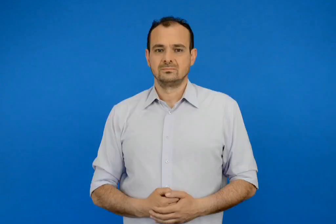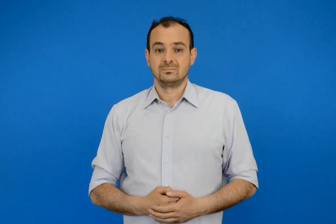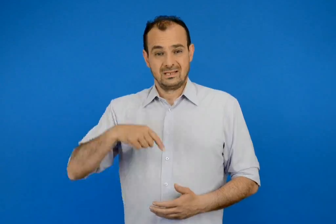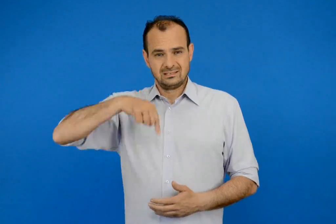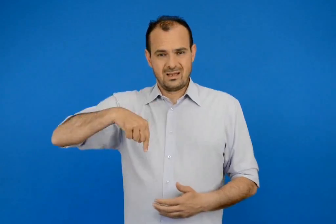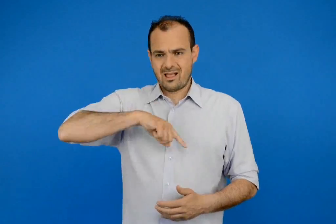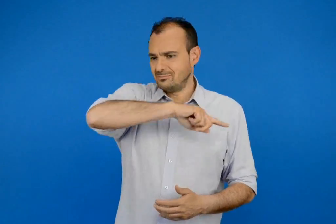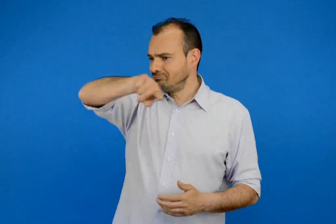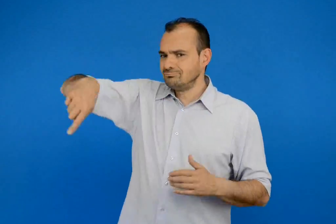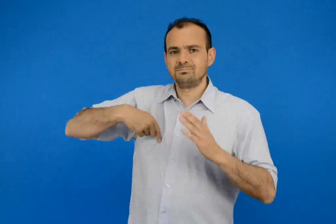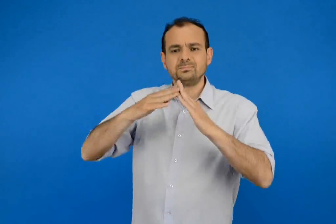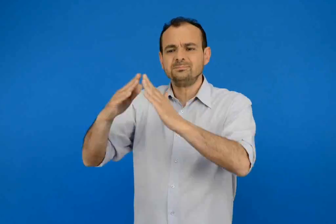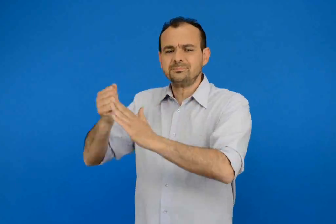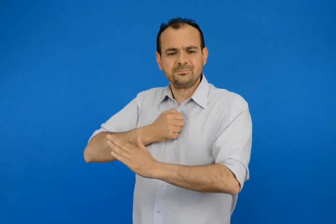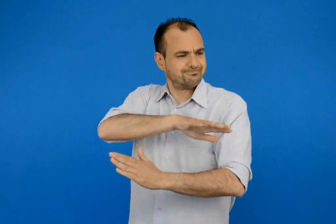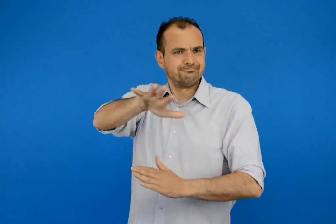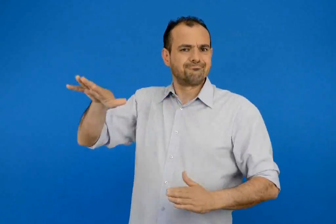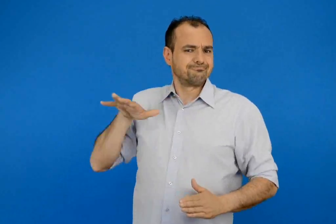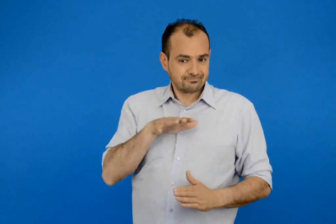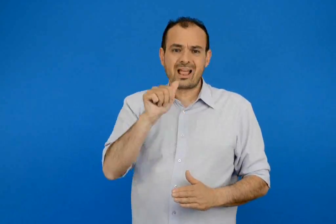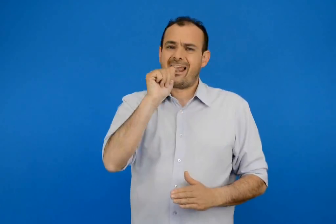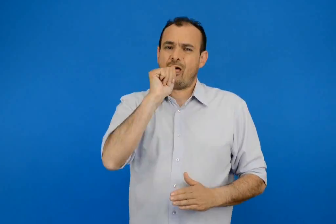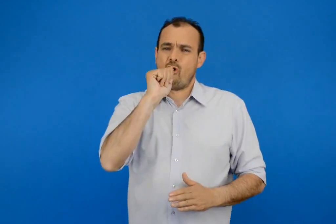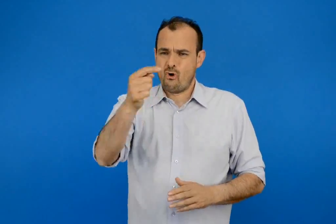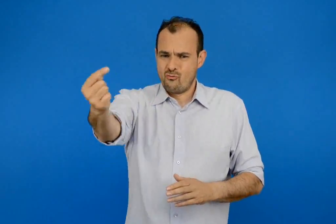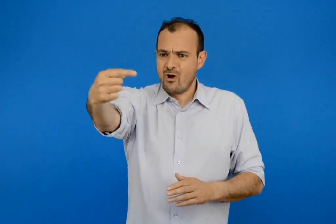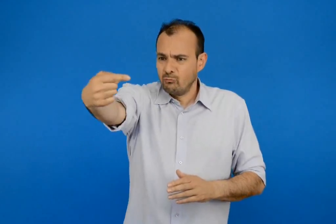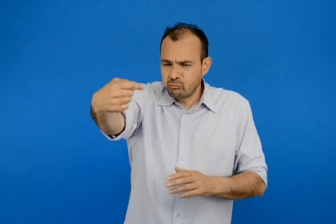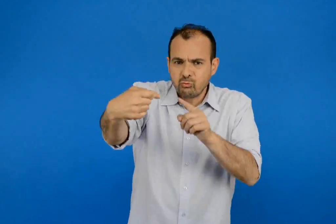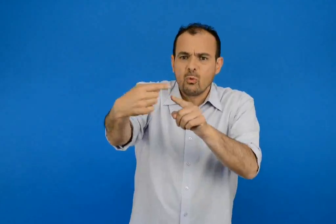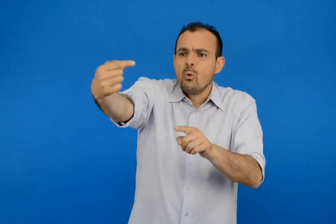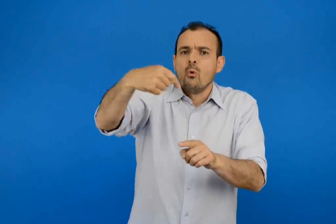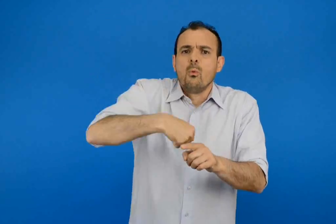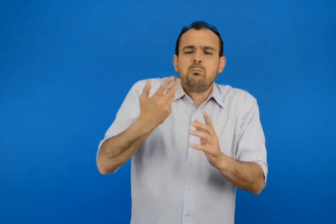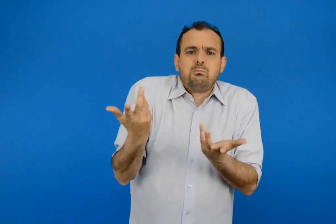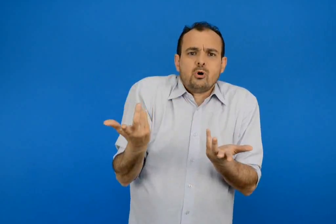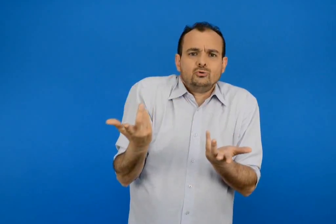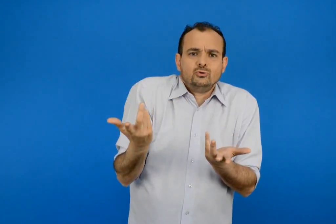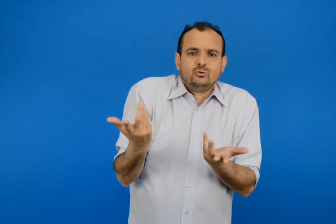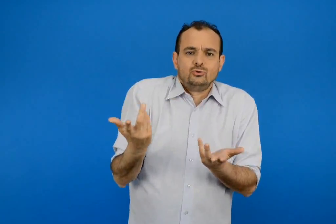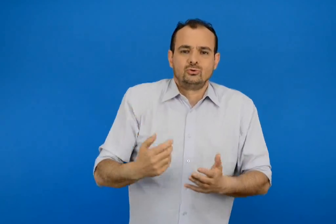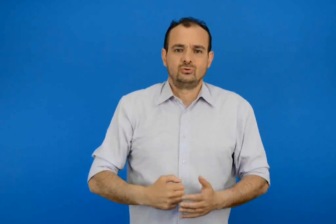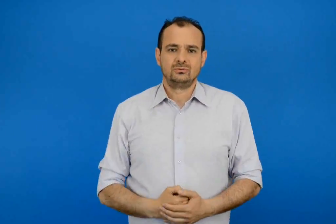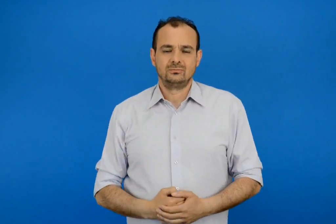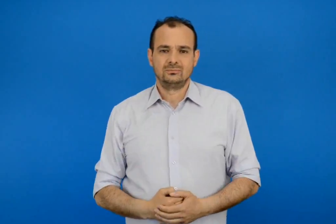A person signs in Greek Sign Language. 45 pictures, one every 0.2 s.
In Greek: σήμερα πως έρχεται το νερό στα σπίτια μας ;
